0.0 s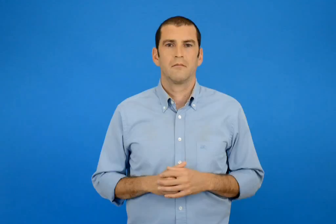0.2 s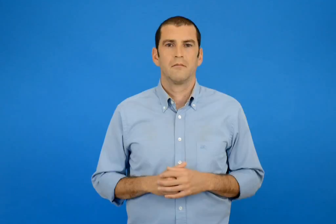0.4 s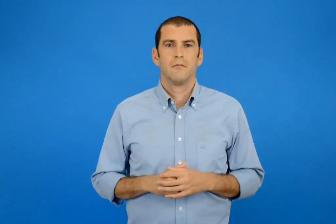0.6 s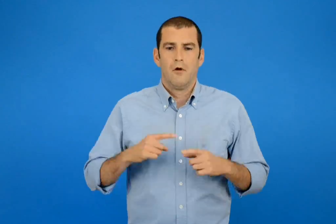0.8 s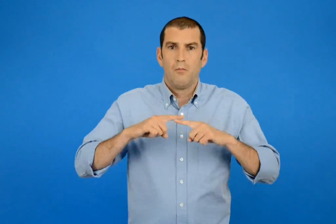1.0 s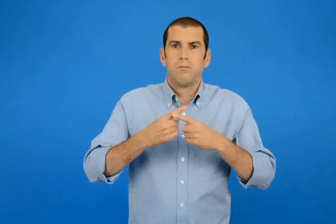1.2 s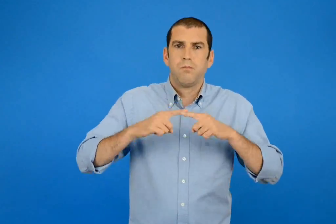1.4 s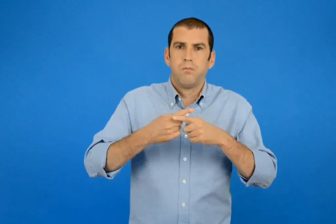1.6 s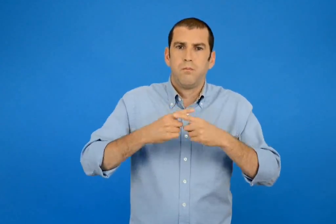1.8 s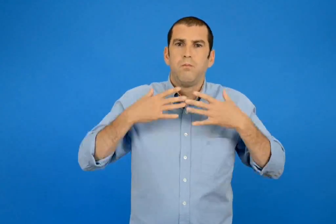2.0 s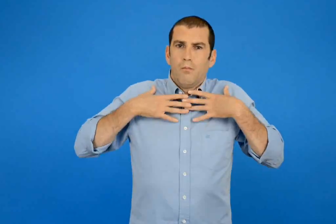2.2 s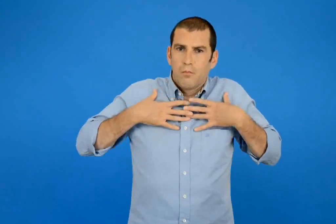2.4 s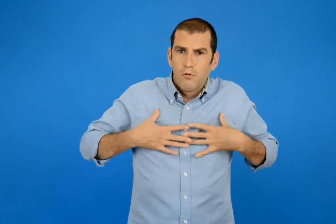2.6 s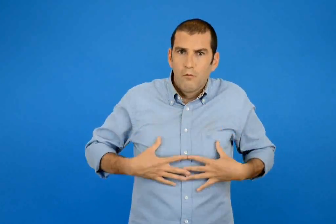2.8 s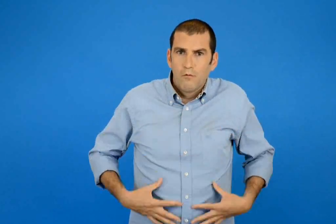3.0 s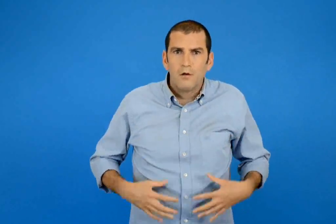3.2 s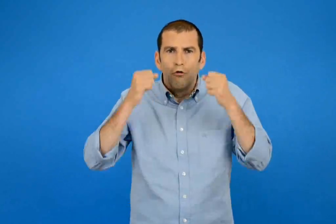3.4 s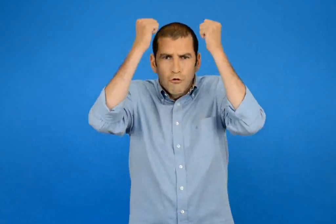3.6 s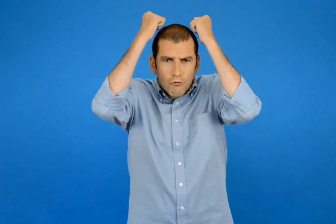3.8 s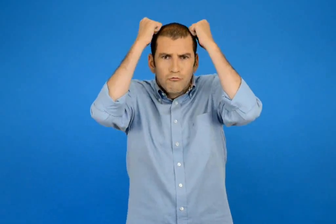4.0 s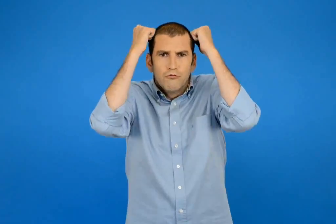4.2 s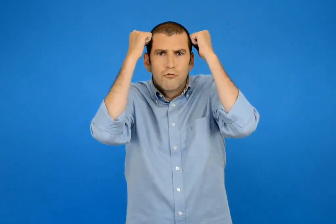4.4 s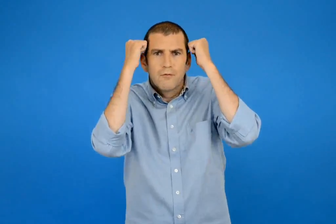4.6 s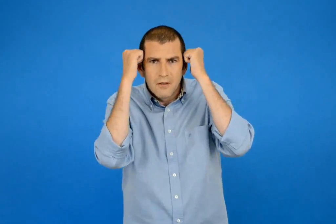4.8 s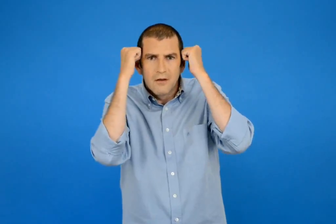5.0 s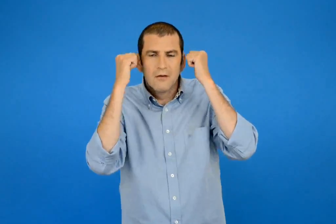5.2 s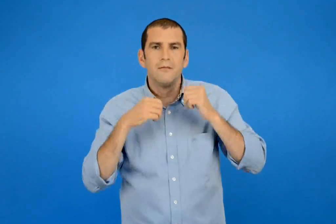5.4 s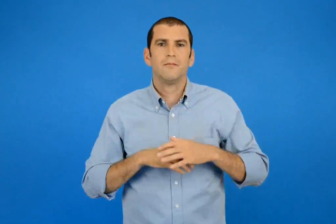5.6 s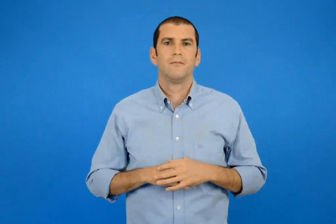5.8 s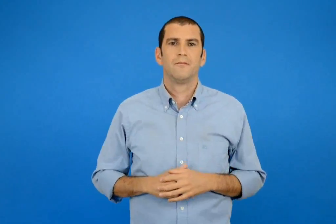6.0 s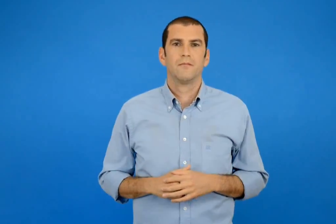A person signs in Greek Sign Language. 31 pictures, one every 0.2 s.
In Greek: με πουλόβερ και σκουφάκια
